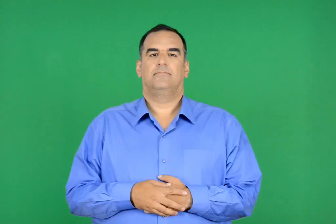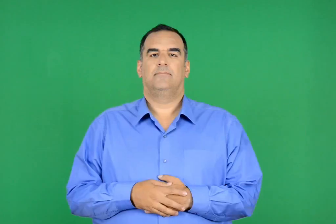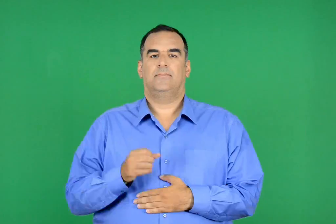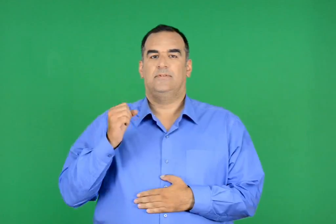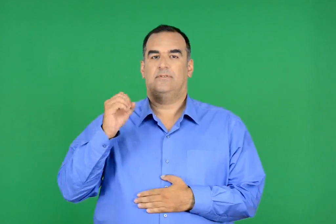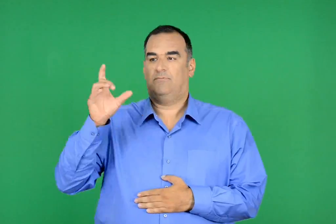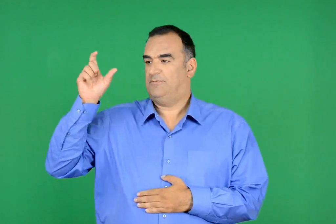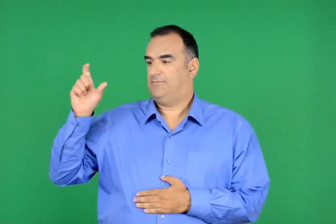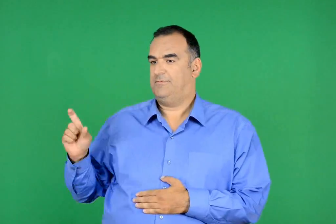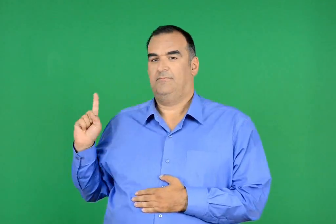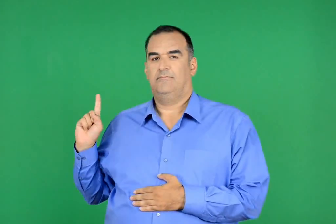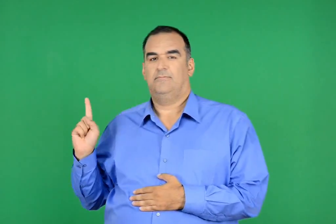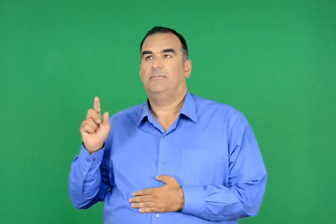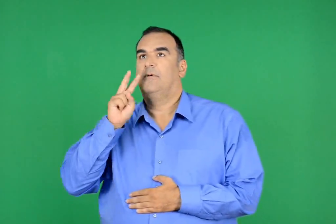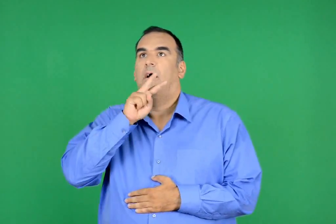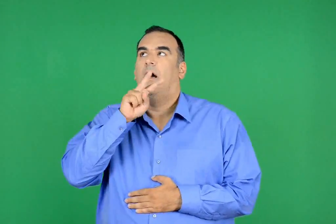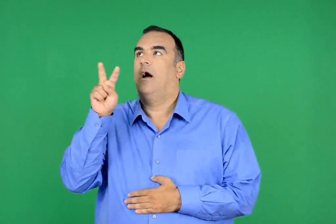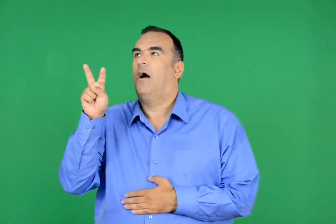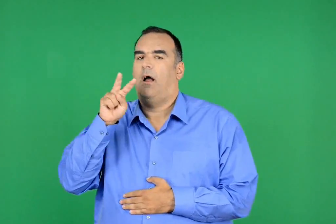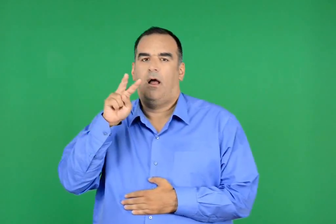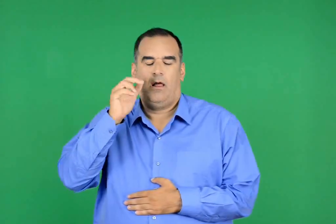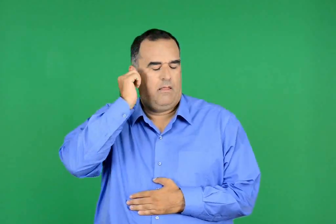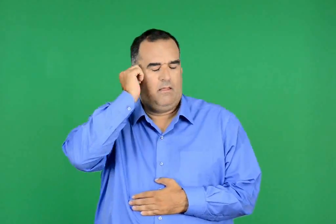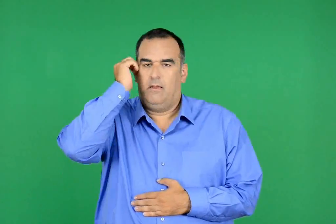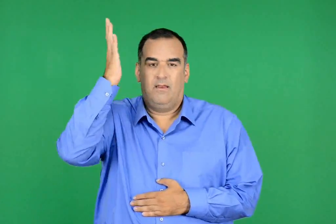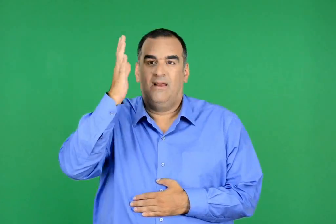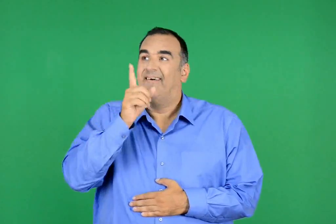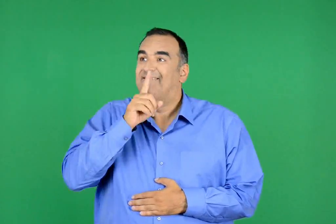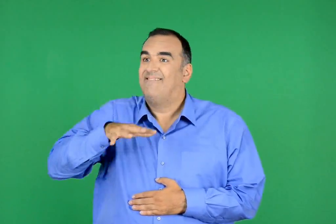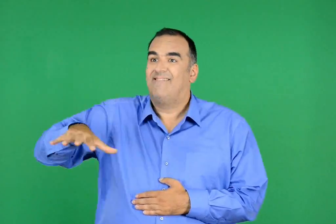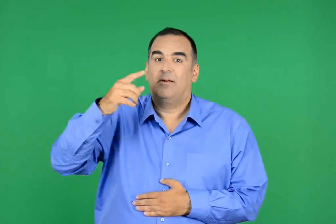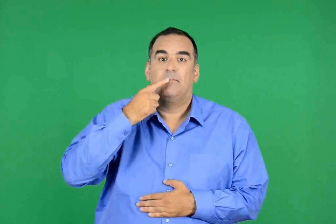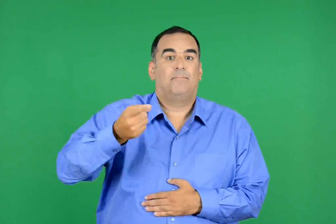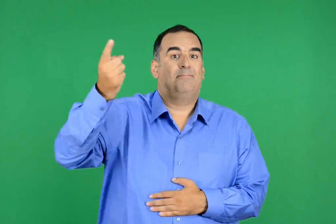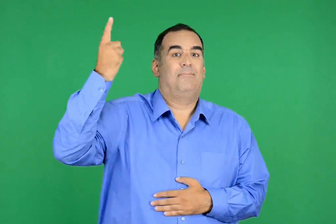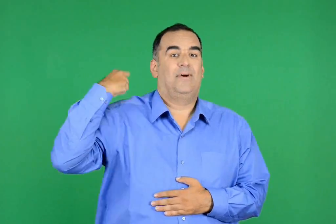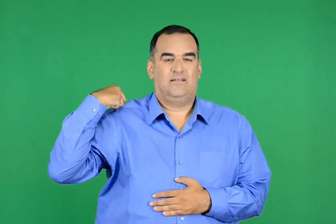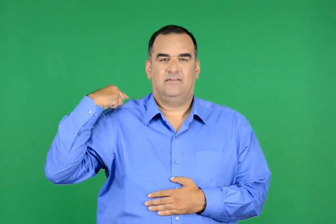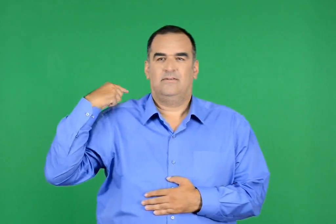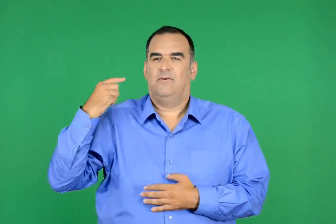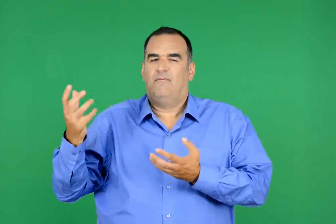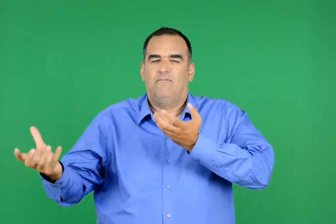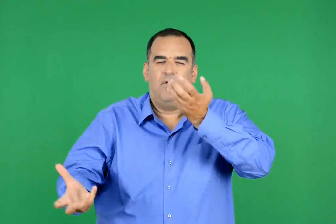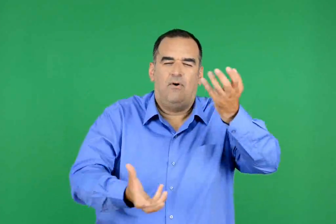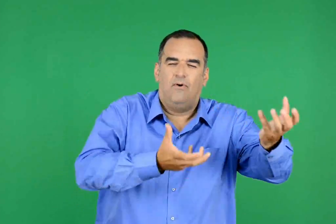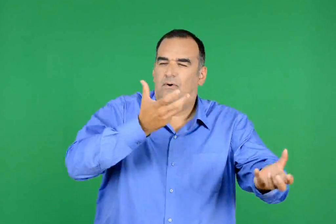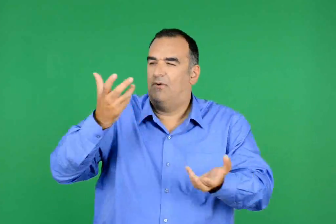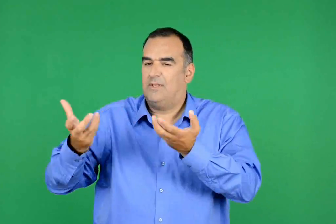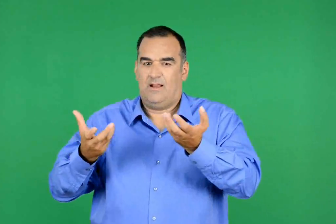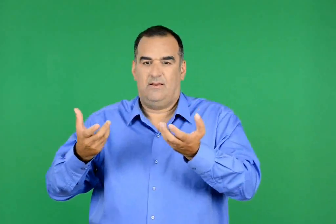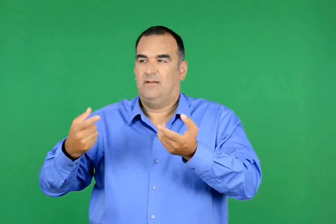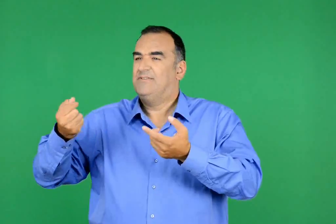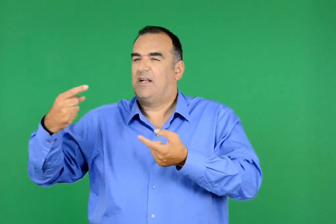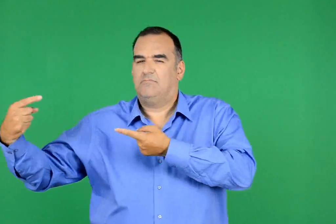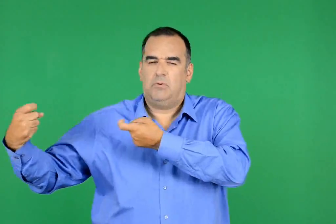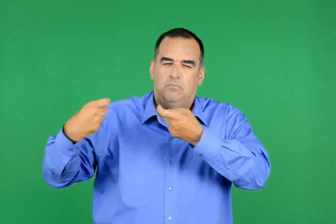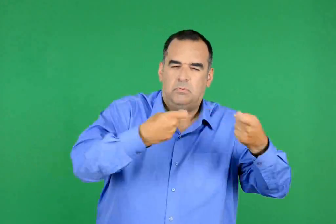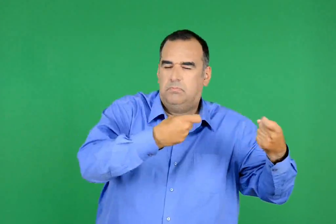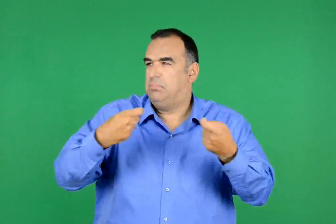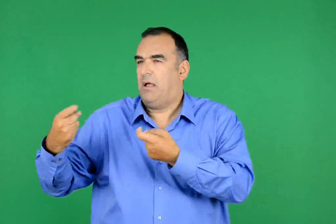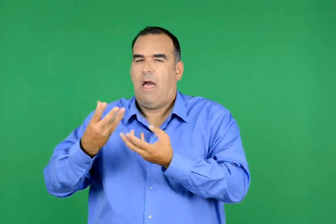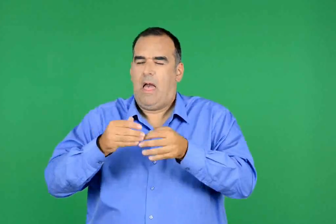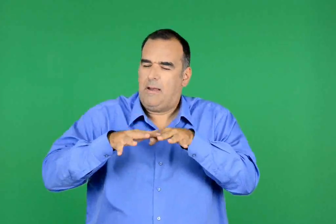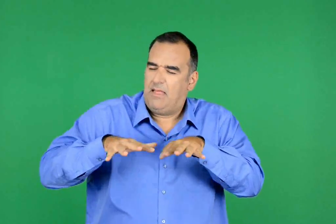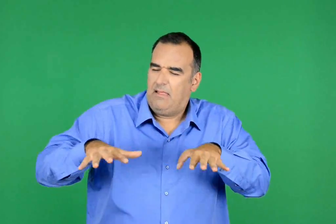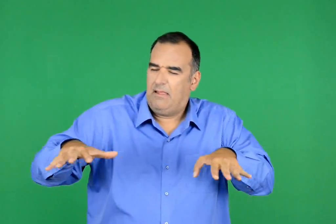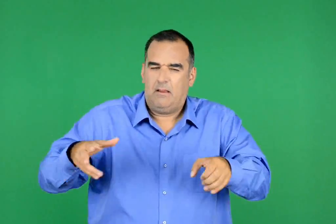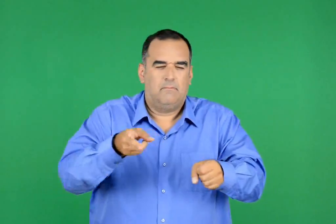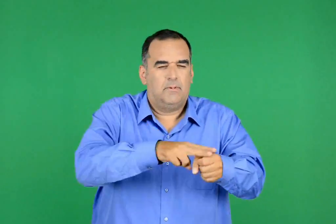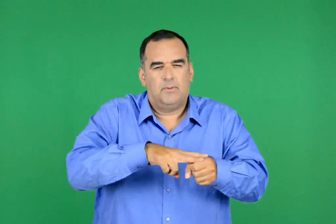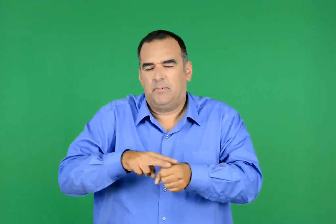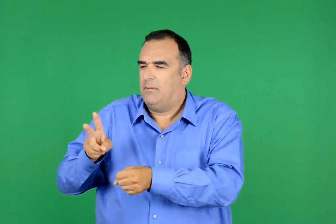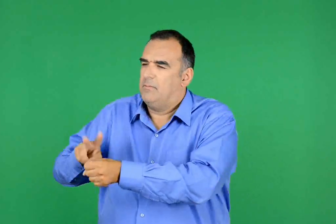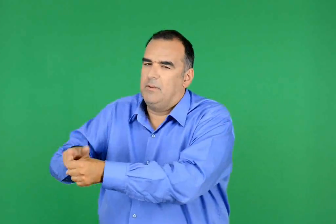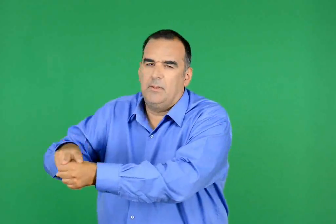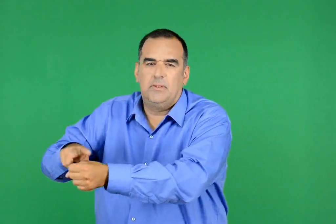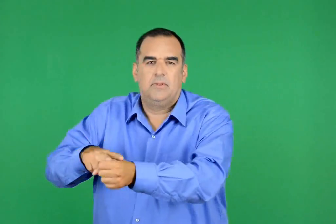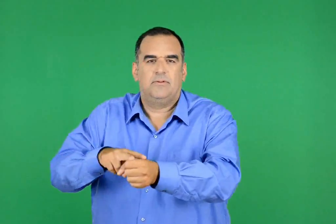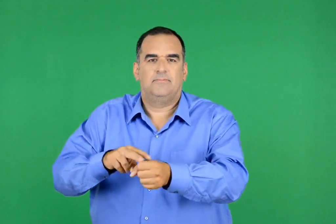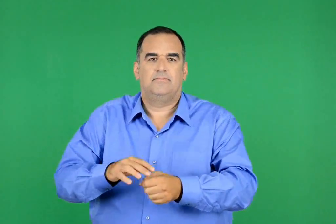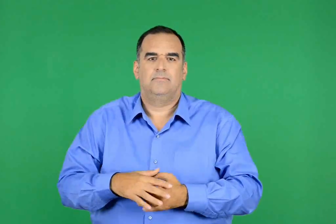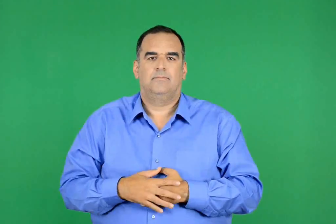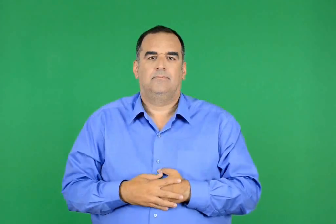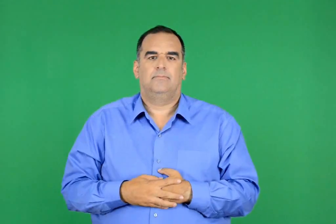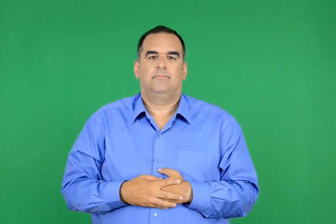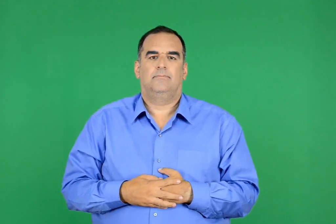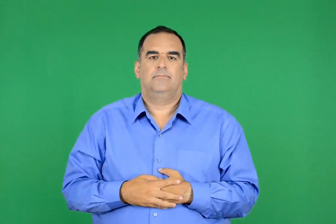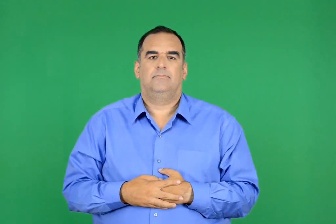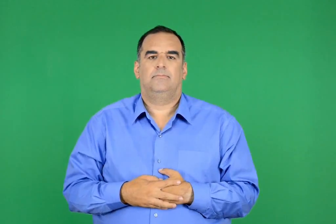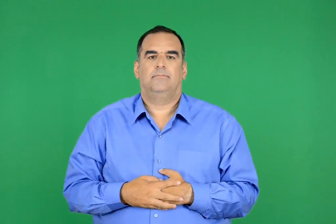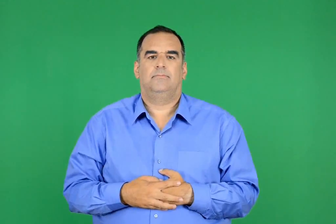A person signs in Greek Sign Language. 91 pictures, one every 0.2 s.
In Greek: βλέποντάς τα ένας ξένος ποτέ δεν θα πίστευε πως ένα χρόνο πριν η ανταλλαγή αυτή ήταν φωτιά , σφαίρες , αίμα , θάνατος
